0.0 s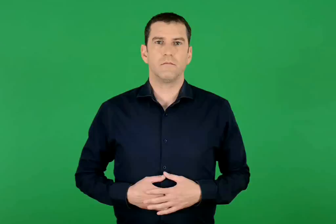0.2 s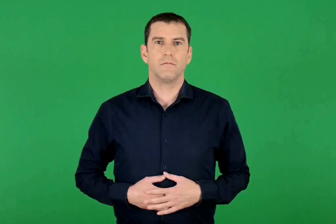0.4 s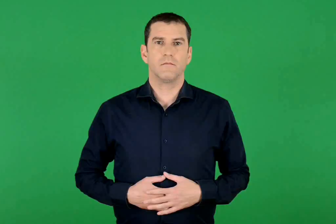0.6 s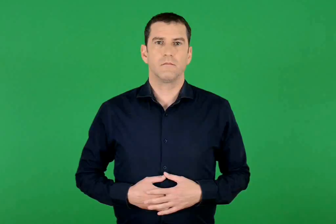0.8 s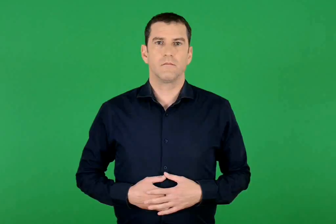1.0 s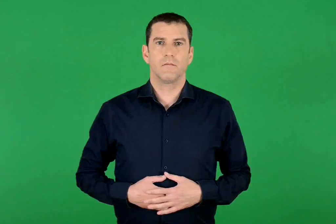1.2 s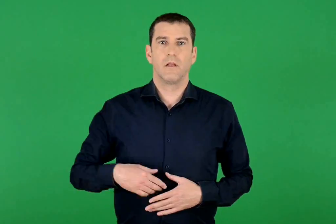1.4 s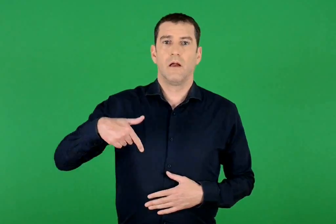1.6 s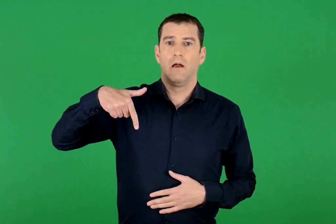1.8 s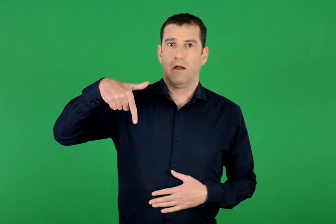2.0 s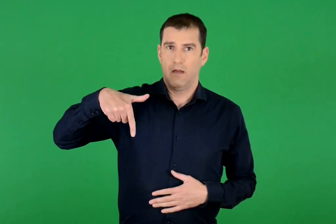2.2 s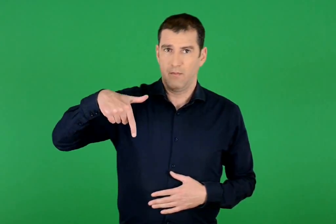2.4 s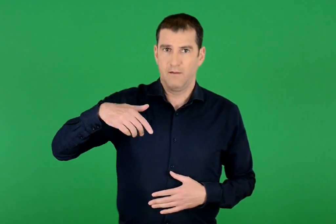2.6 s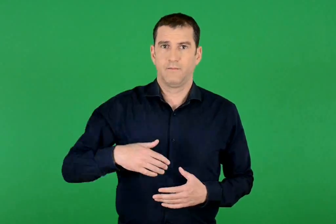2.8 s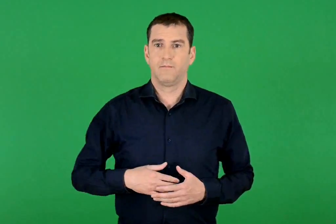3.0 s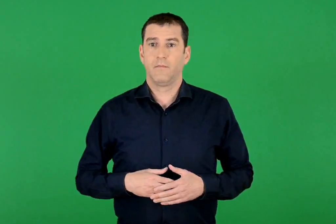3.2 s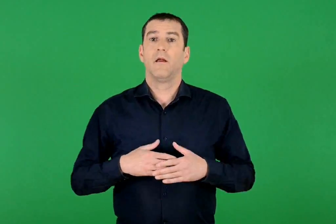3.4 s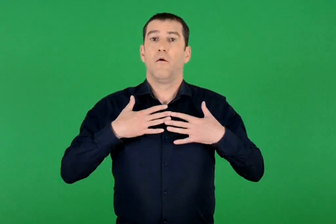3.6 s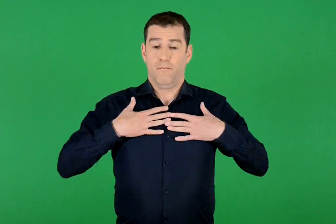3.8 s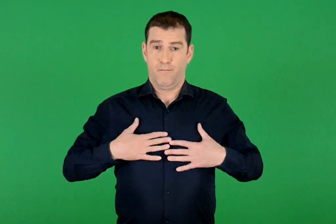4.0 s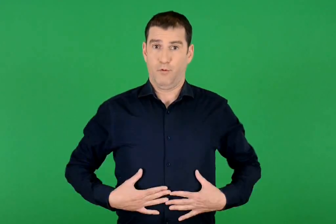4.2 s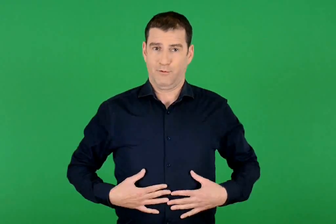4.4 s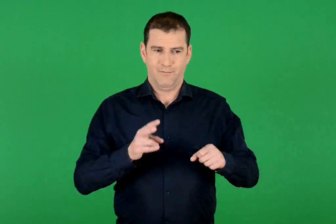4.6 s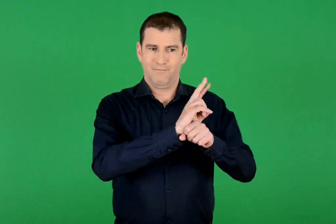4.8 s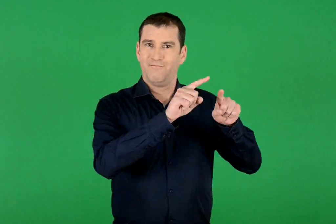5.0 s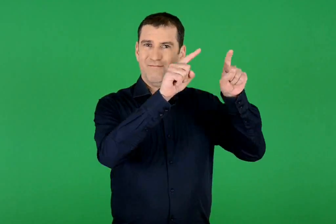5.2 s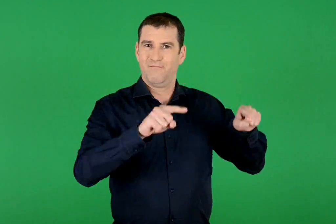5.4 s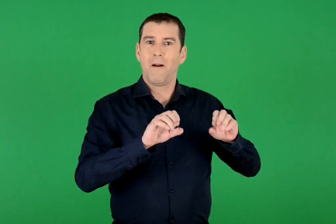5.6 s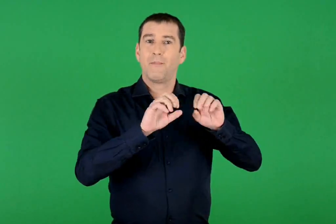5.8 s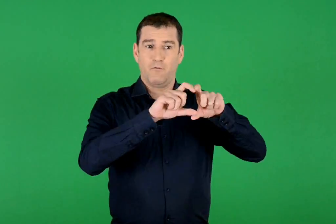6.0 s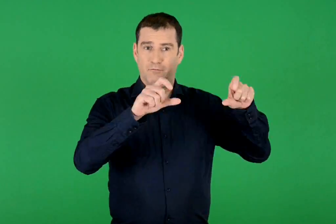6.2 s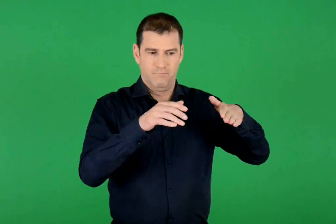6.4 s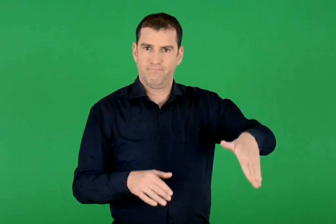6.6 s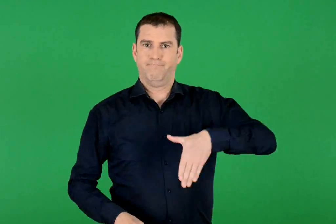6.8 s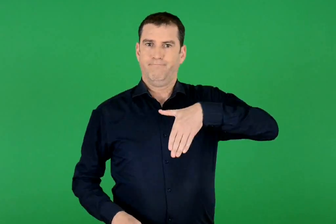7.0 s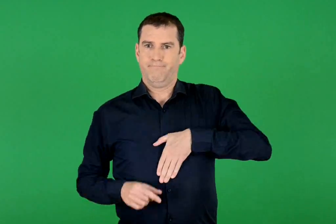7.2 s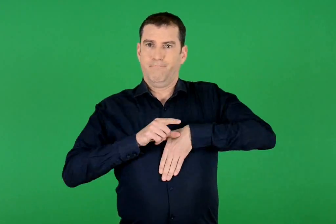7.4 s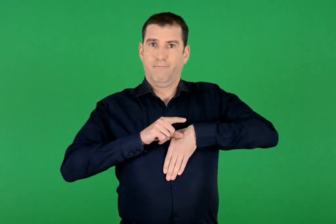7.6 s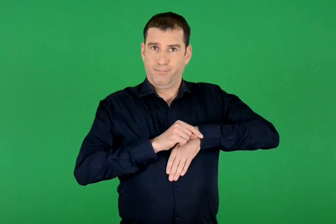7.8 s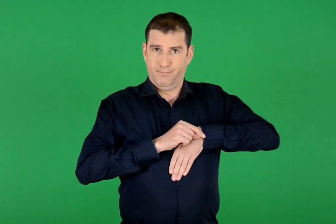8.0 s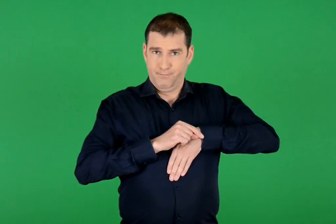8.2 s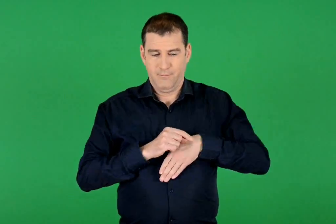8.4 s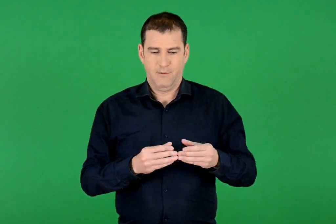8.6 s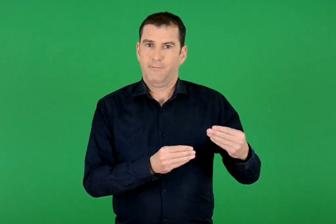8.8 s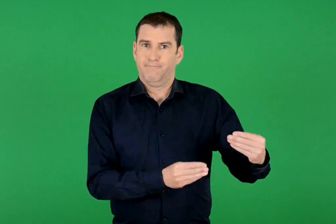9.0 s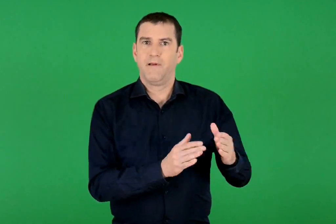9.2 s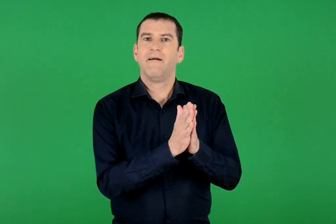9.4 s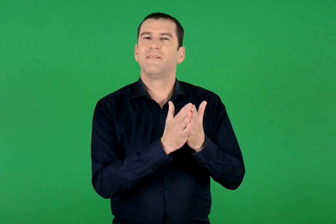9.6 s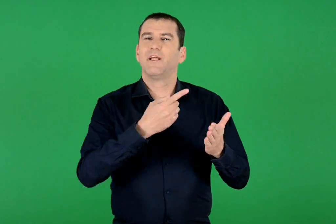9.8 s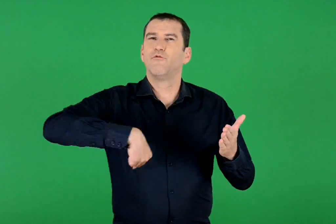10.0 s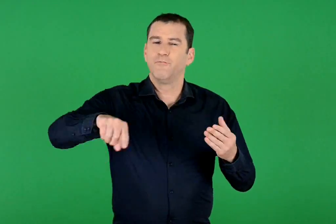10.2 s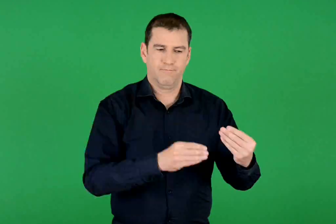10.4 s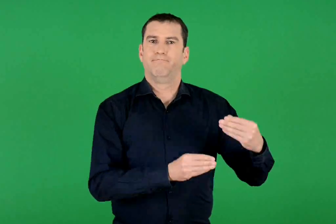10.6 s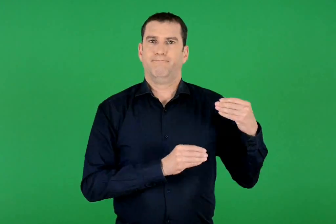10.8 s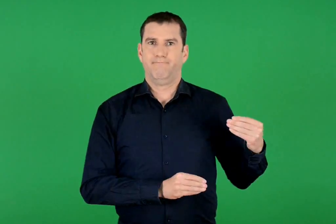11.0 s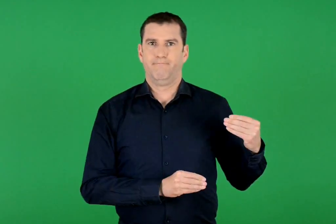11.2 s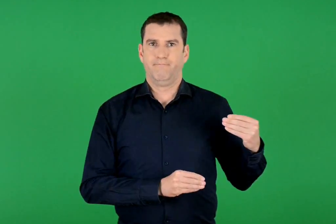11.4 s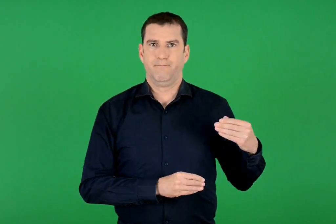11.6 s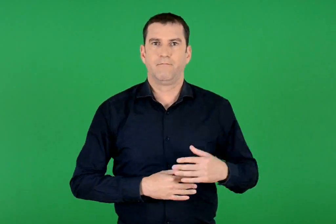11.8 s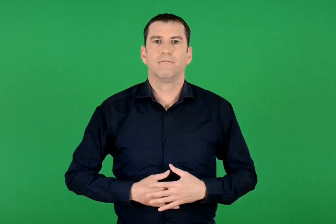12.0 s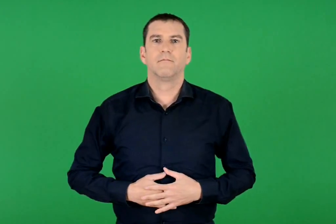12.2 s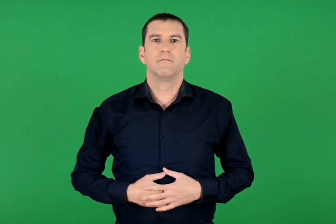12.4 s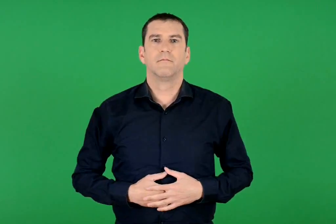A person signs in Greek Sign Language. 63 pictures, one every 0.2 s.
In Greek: γ καρφιτσώνουμε στην μπλούζα μας τις πληροφορίες μας και κρατάμε το βιβλίο στο χέρι μας
